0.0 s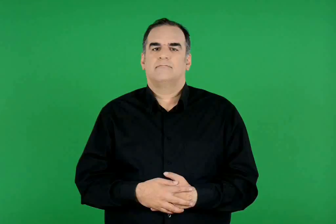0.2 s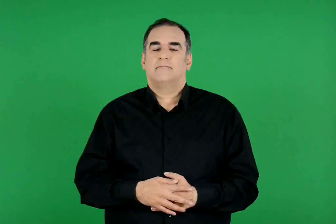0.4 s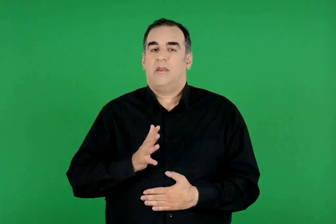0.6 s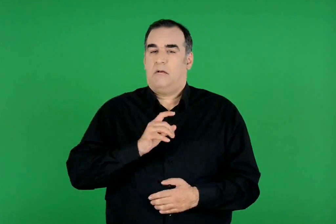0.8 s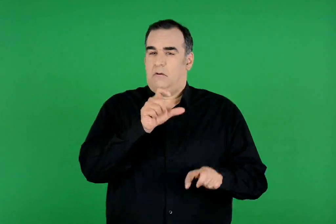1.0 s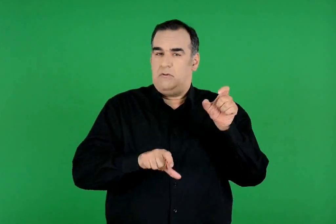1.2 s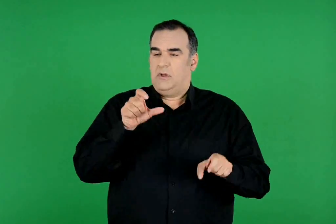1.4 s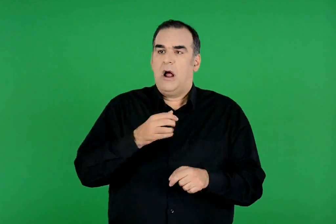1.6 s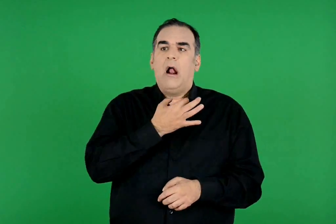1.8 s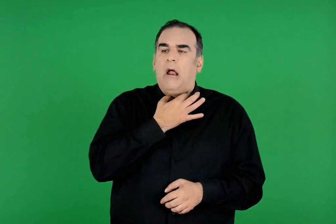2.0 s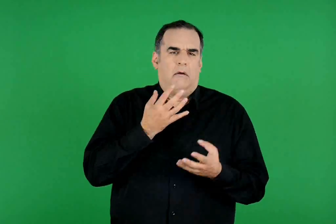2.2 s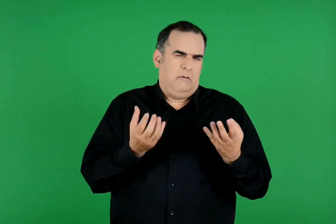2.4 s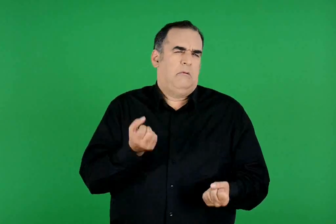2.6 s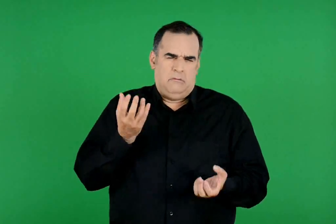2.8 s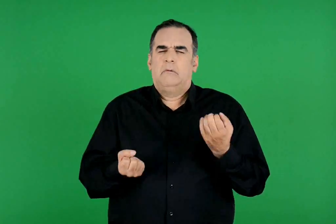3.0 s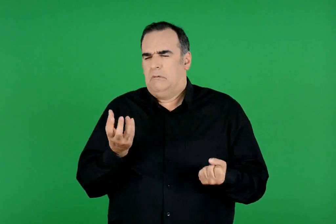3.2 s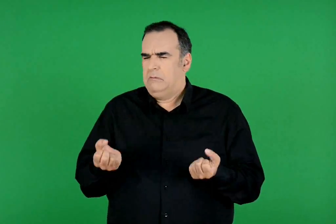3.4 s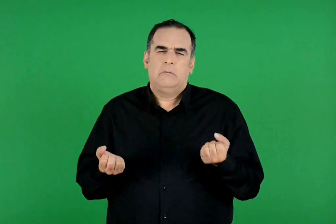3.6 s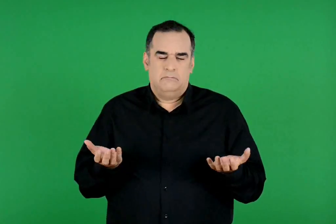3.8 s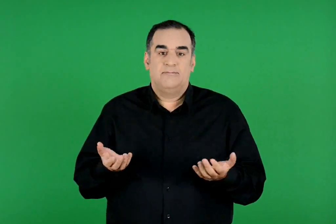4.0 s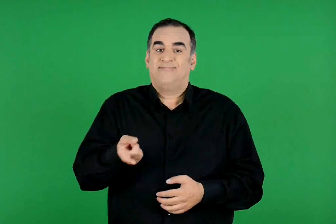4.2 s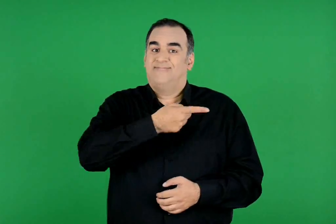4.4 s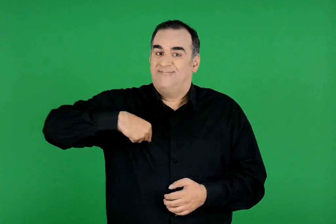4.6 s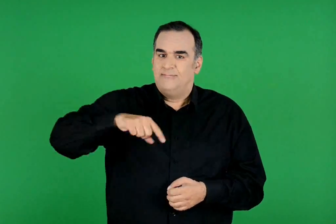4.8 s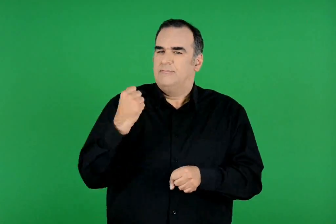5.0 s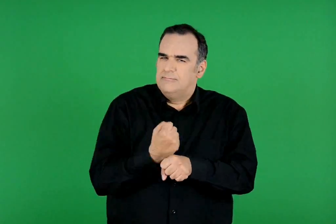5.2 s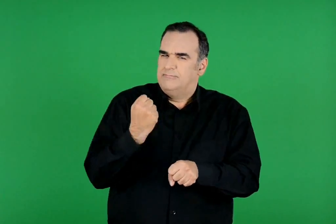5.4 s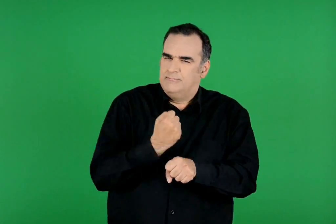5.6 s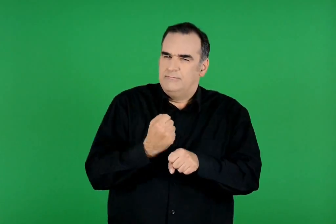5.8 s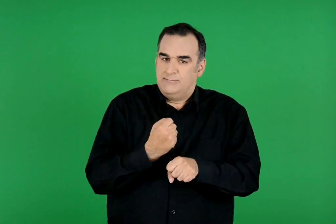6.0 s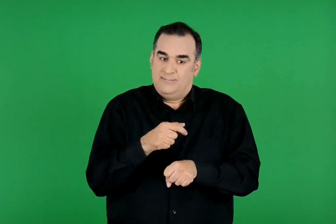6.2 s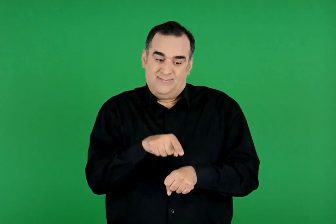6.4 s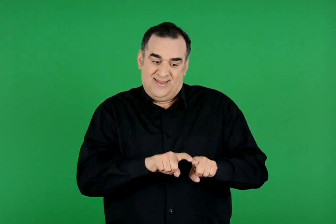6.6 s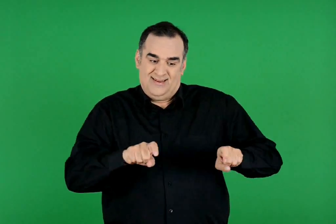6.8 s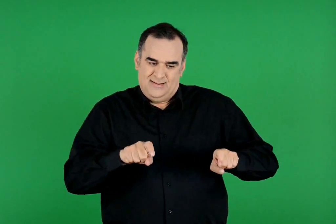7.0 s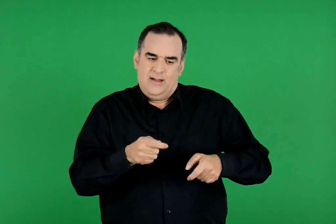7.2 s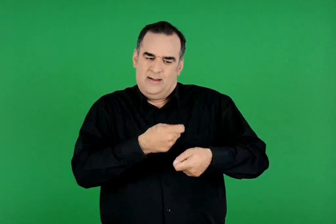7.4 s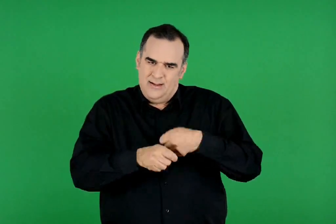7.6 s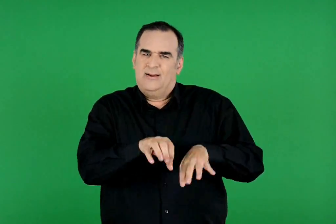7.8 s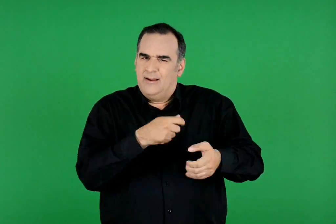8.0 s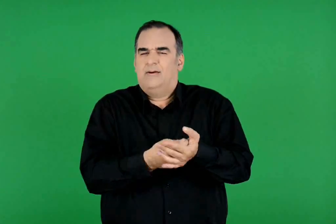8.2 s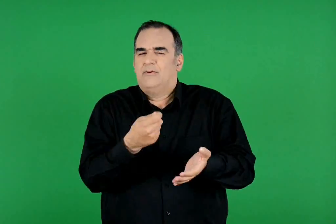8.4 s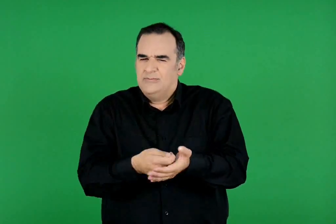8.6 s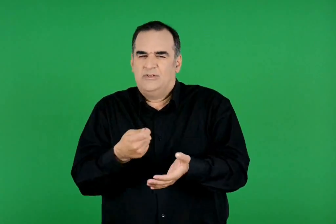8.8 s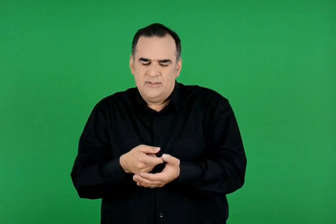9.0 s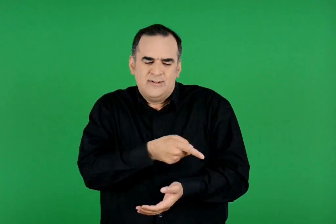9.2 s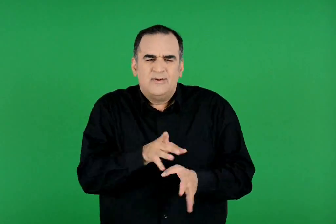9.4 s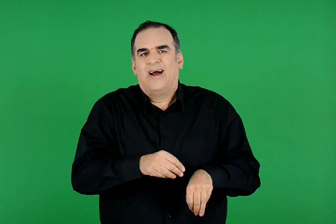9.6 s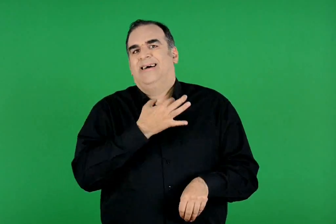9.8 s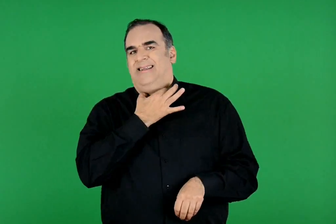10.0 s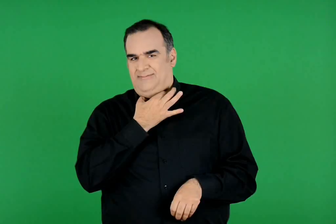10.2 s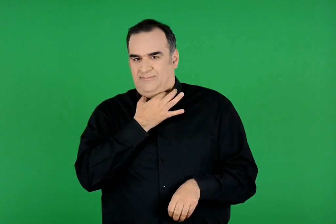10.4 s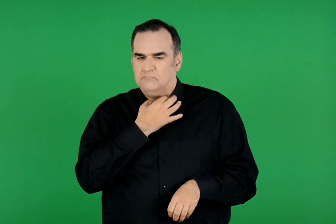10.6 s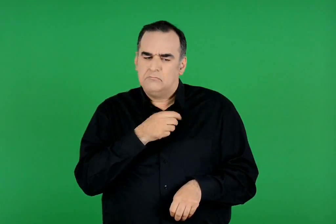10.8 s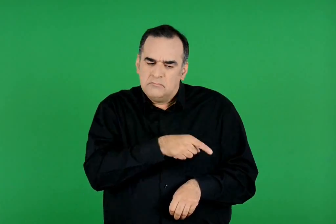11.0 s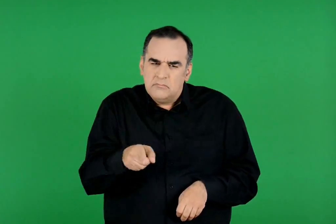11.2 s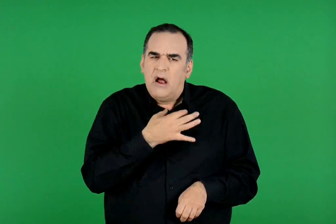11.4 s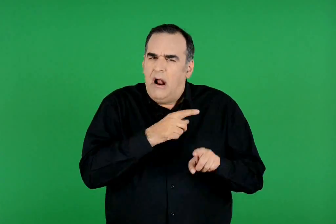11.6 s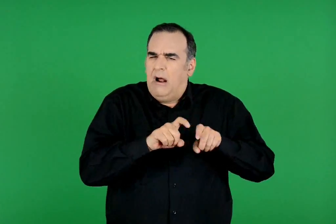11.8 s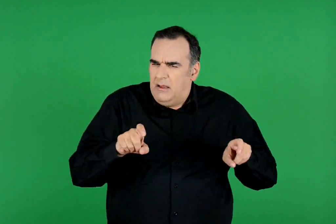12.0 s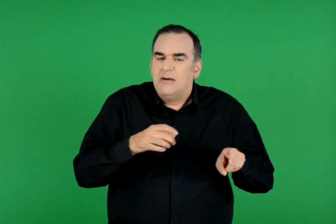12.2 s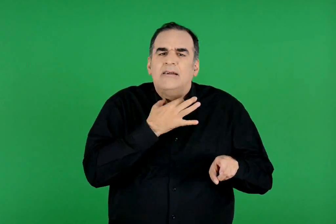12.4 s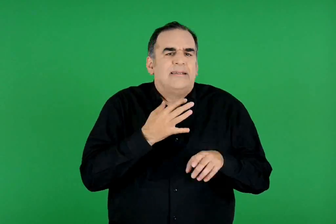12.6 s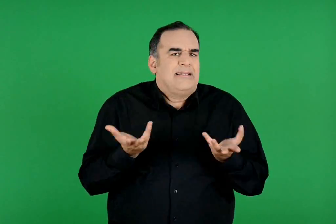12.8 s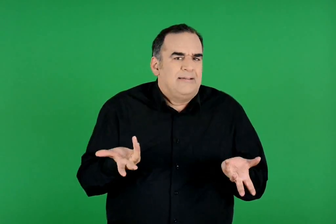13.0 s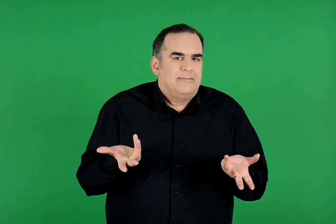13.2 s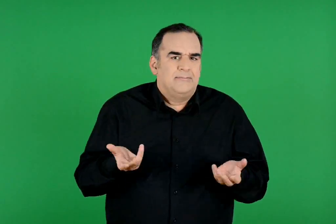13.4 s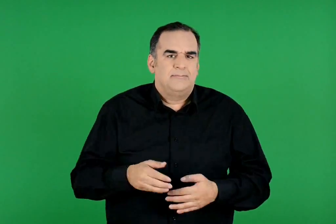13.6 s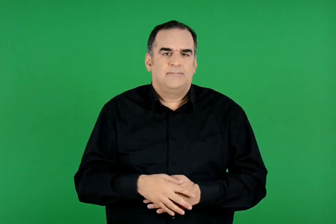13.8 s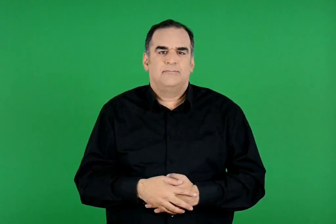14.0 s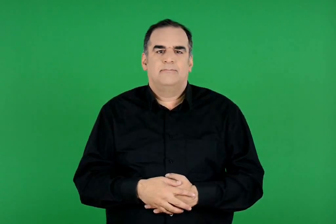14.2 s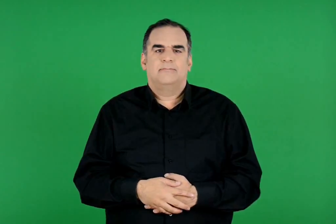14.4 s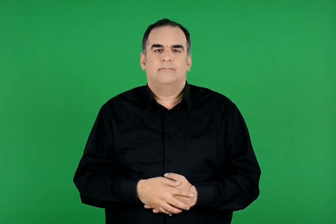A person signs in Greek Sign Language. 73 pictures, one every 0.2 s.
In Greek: οι άνθρωποι έχουμε ανάγκες. εργαζόμαστε για να αποκτήσουμε τα αγαθά που χρειαζόμαστε. ποια αγαθά χρειαζόμαστε ;
